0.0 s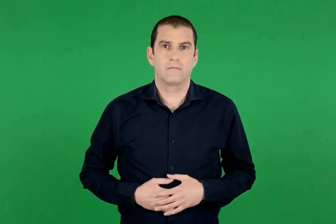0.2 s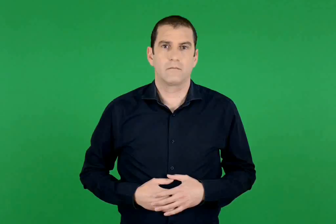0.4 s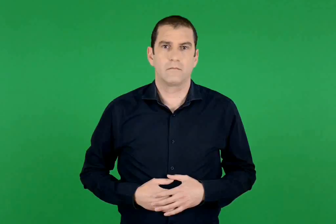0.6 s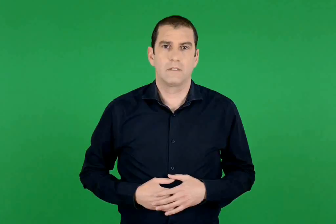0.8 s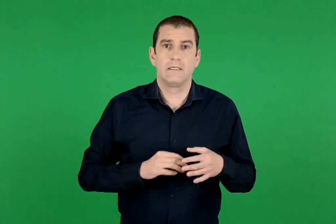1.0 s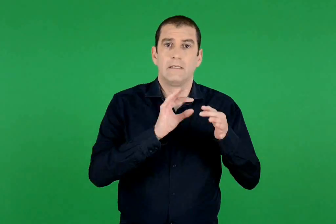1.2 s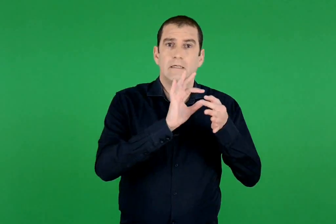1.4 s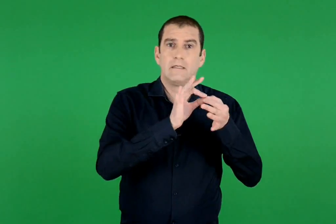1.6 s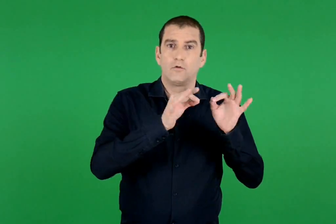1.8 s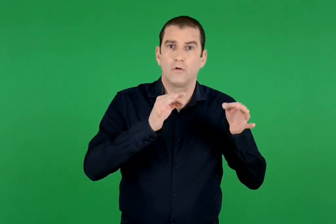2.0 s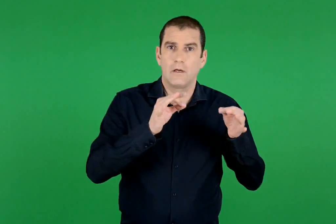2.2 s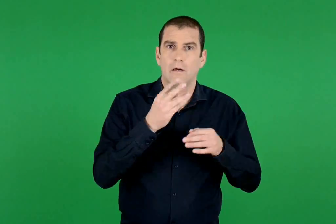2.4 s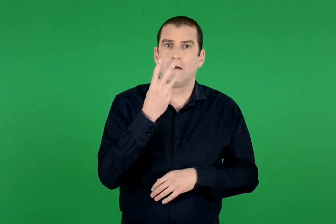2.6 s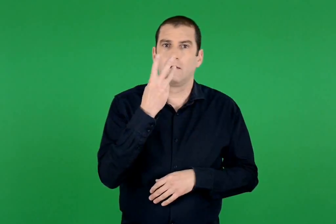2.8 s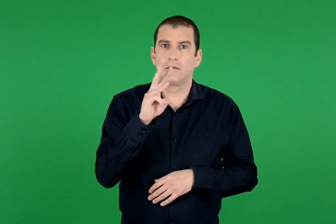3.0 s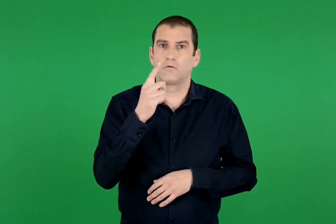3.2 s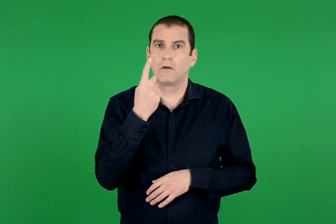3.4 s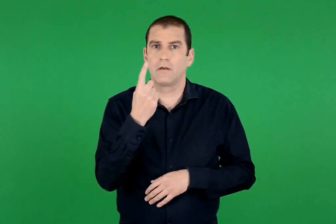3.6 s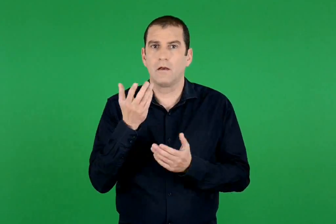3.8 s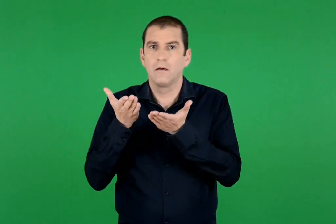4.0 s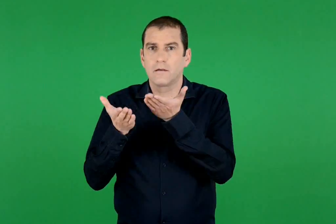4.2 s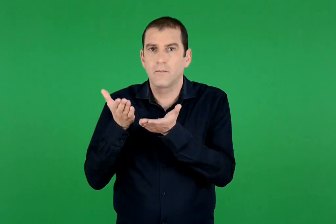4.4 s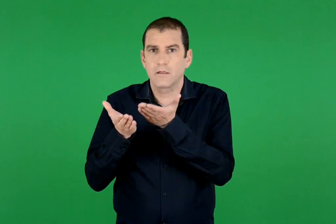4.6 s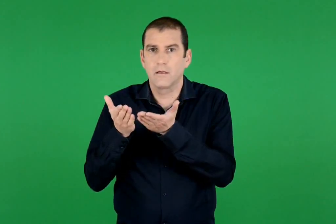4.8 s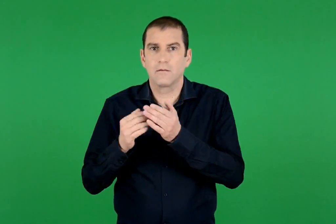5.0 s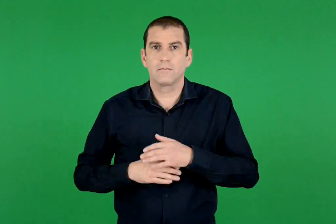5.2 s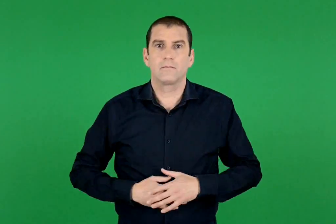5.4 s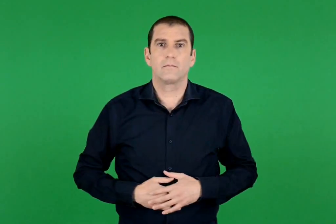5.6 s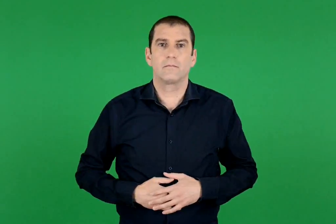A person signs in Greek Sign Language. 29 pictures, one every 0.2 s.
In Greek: ιστορία 301 γρ
